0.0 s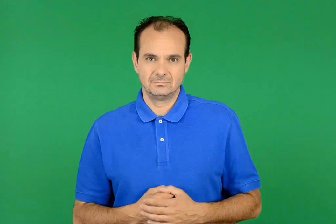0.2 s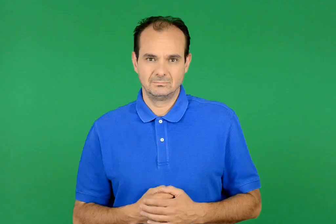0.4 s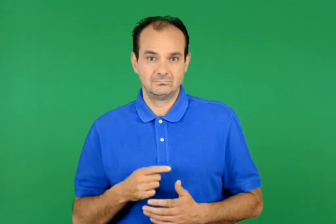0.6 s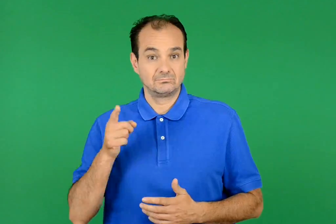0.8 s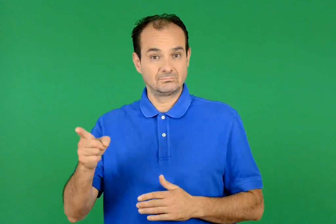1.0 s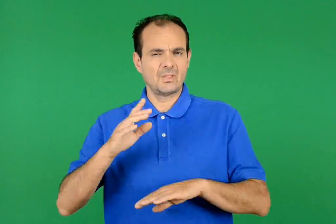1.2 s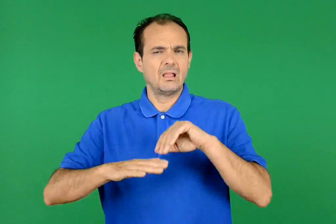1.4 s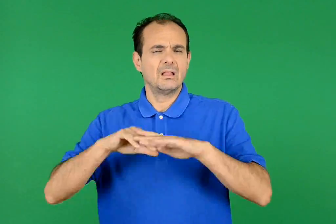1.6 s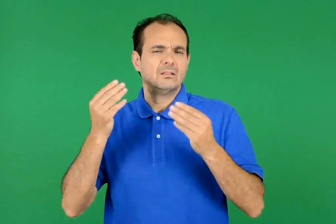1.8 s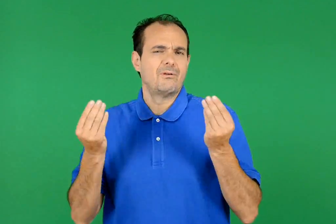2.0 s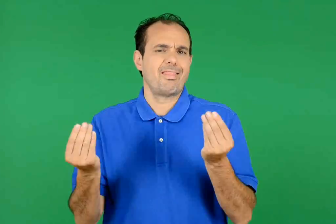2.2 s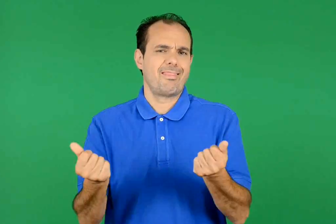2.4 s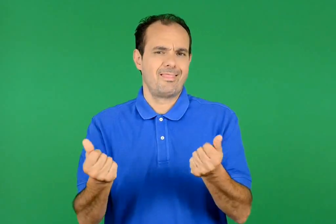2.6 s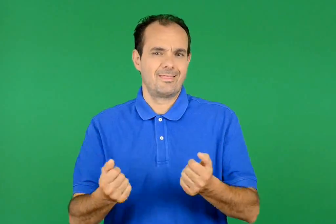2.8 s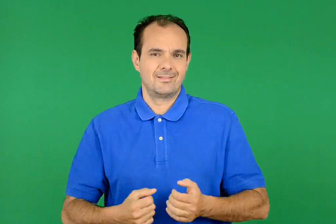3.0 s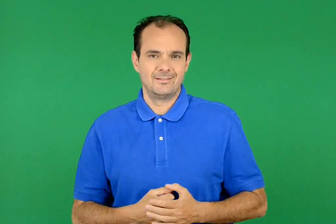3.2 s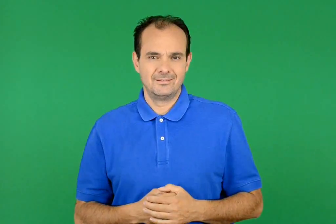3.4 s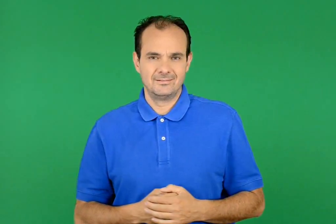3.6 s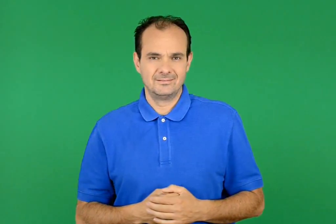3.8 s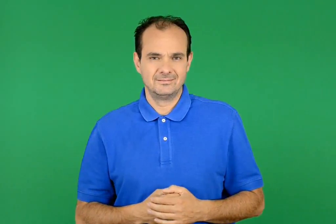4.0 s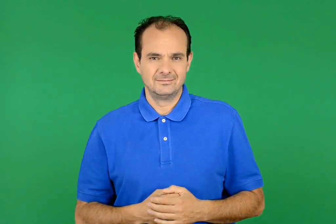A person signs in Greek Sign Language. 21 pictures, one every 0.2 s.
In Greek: αυτός που έχει ταλέντο
